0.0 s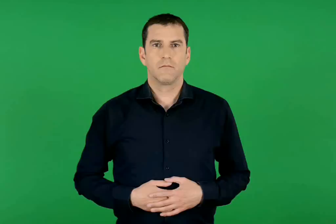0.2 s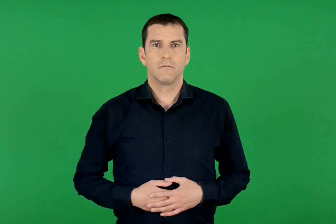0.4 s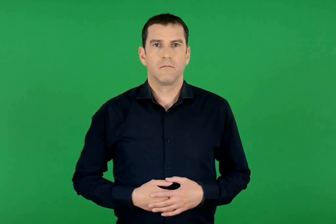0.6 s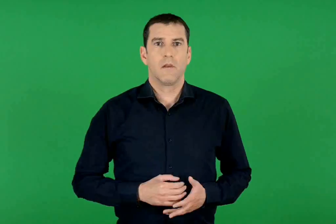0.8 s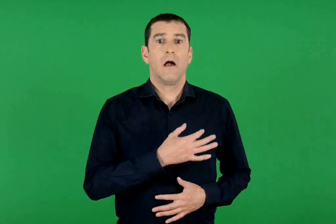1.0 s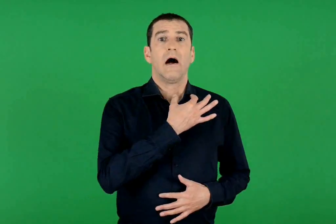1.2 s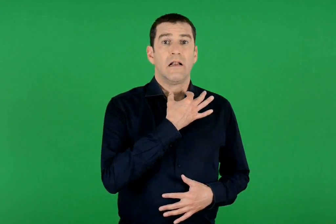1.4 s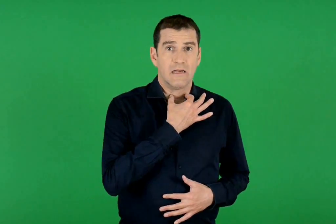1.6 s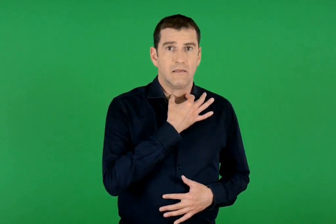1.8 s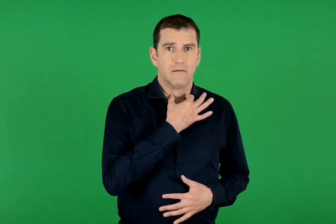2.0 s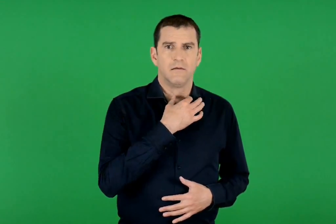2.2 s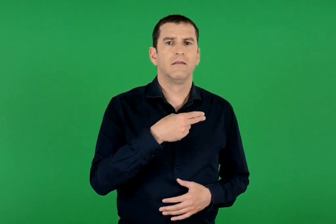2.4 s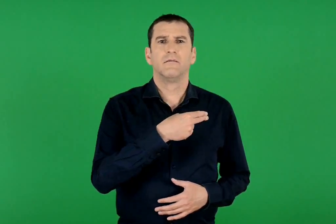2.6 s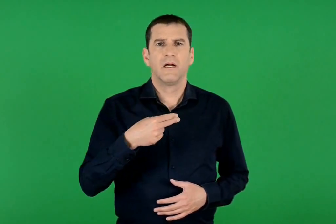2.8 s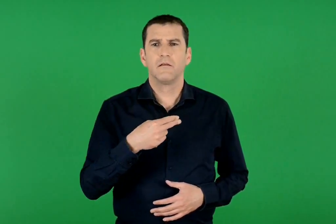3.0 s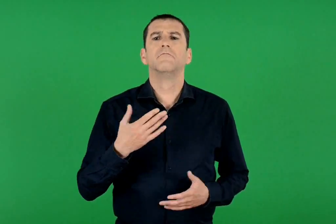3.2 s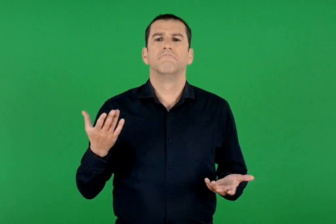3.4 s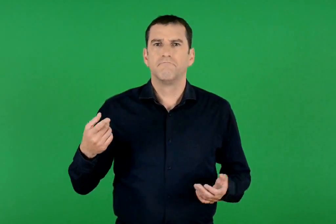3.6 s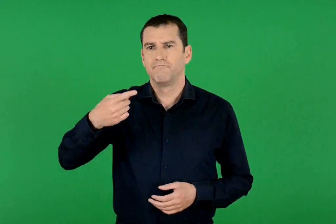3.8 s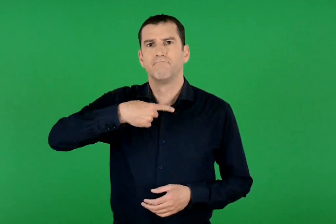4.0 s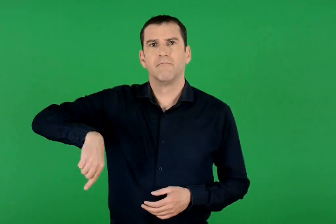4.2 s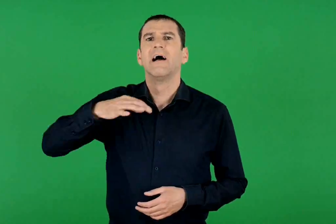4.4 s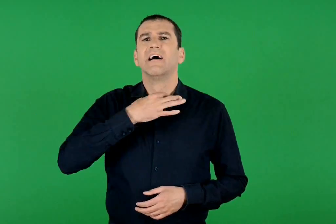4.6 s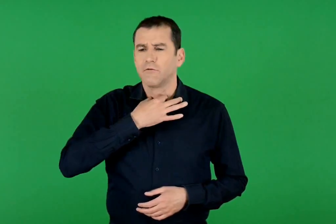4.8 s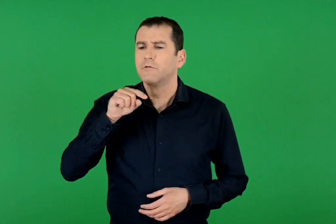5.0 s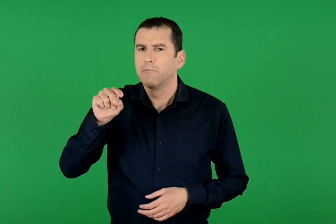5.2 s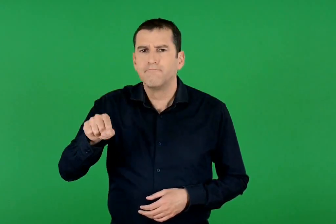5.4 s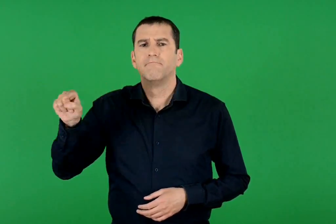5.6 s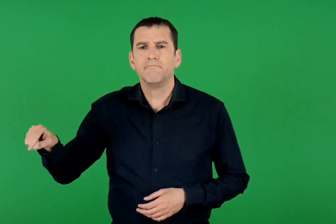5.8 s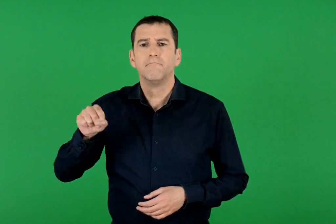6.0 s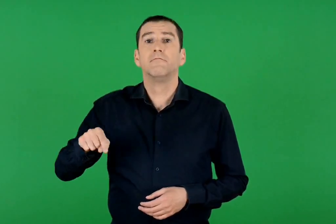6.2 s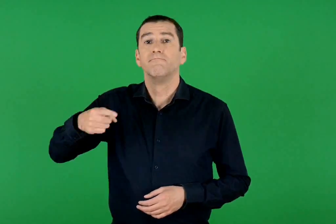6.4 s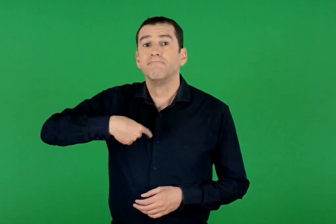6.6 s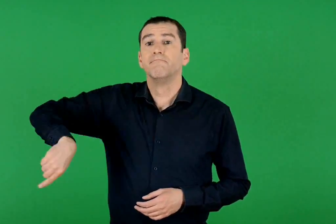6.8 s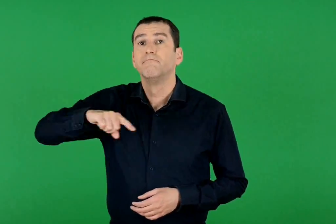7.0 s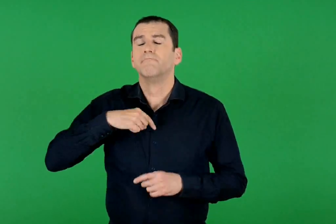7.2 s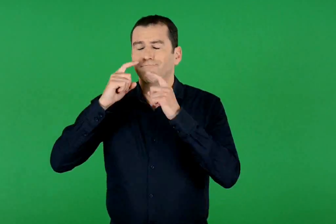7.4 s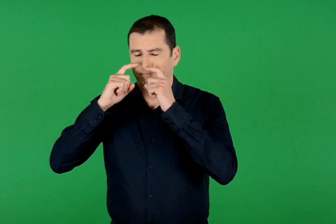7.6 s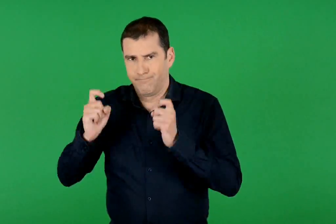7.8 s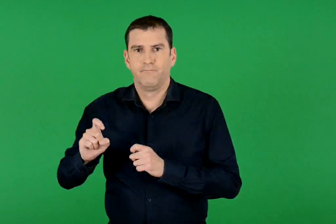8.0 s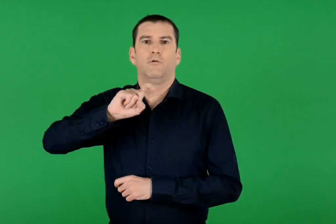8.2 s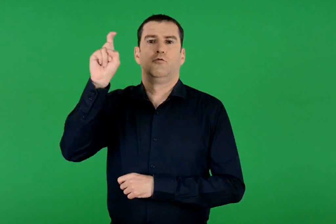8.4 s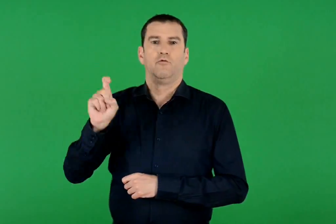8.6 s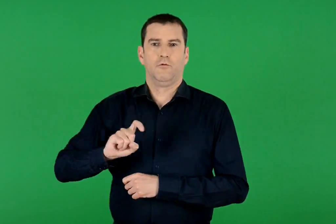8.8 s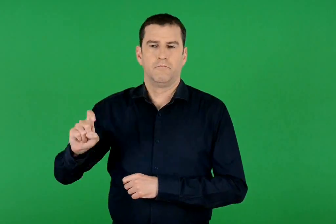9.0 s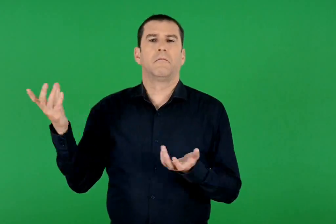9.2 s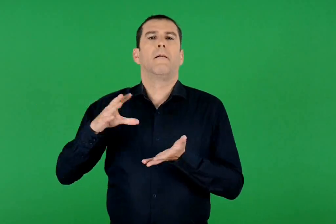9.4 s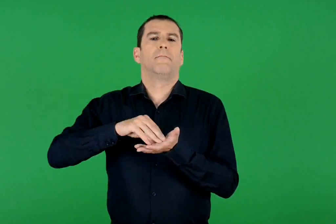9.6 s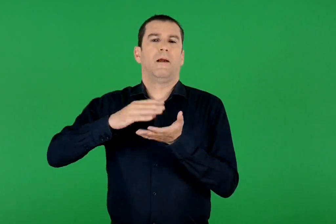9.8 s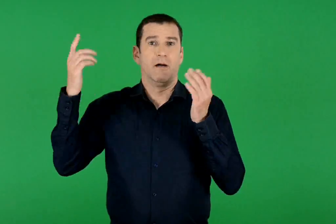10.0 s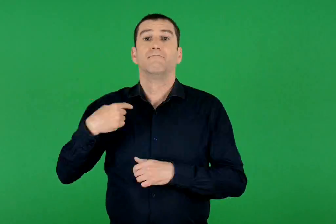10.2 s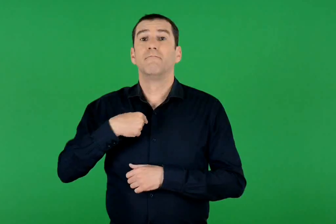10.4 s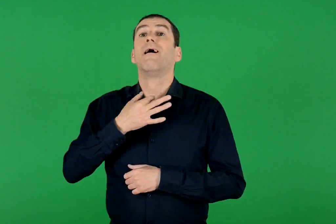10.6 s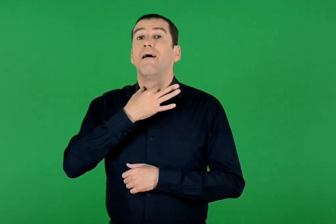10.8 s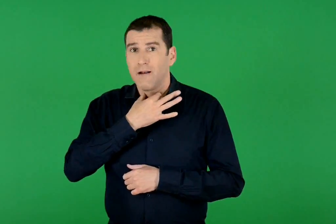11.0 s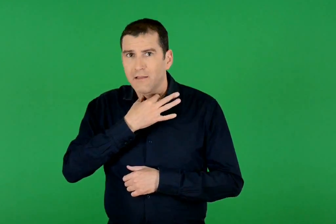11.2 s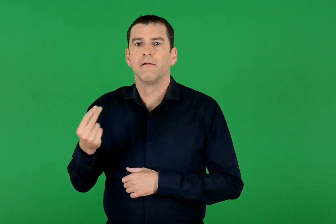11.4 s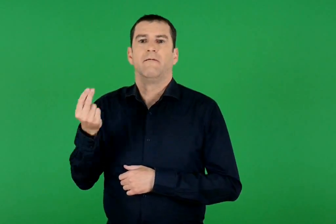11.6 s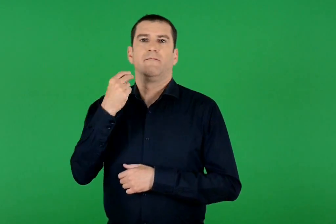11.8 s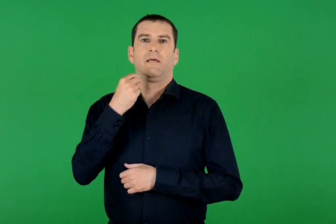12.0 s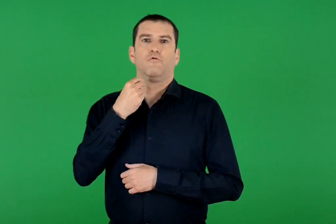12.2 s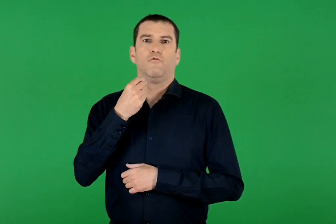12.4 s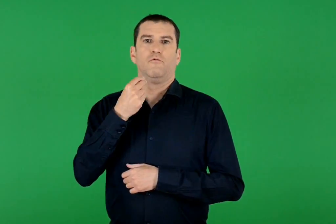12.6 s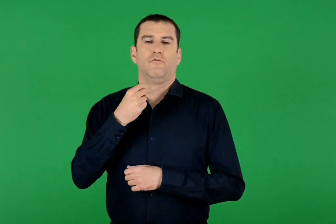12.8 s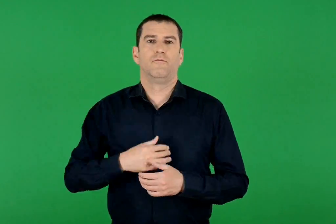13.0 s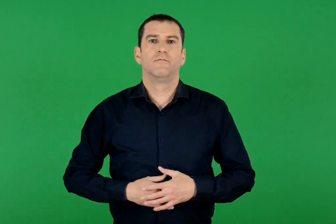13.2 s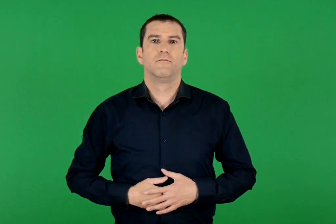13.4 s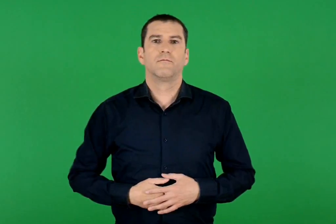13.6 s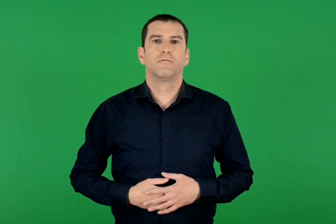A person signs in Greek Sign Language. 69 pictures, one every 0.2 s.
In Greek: ανάγκη: καθετί που χρειαζόμαστε , που μας είναι απαραίτητο για να ζήσουμε , π.χ. ικανοποιώ την ανάγκη μου για φαγητό
